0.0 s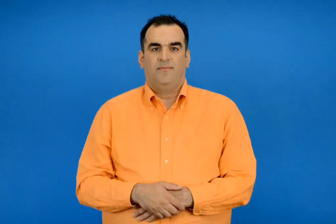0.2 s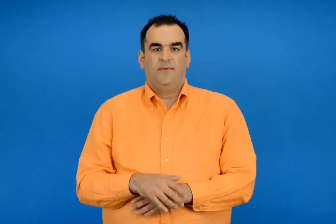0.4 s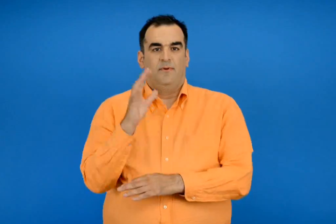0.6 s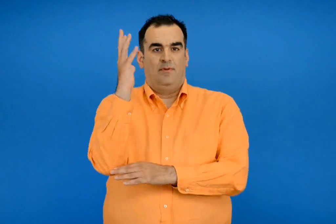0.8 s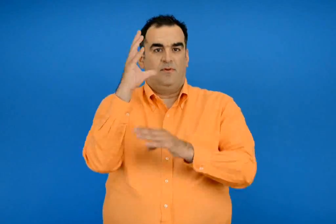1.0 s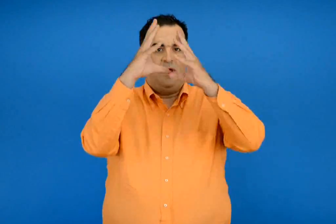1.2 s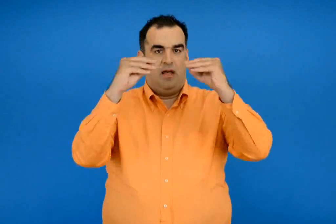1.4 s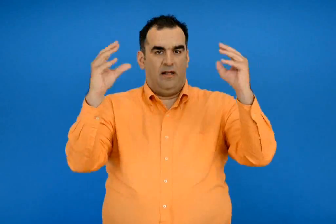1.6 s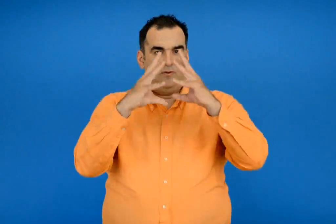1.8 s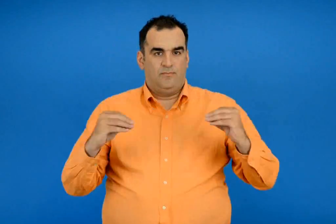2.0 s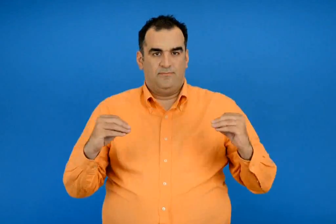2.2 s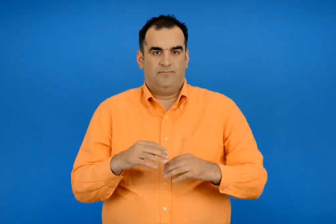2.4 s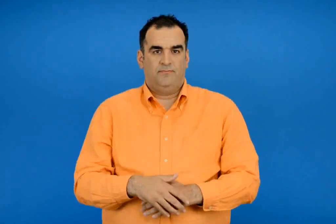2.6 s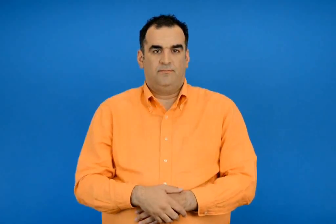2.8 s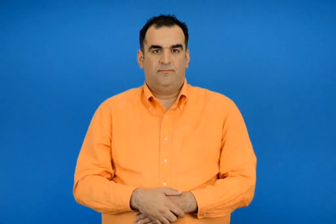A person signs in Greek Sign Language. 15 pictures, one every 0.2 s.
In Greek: ελατό
